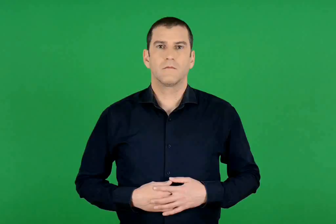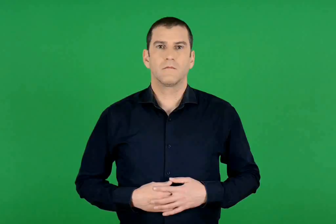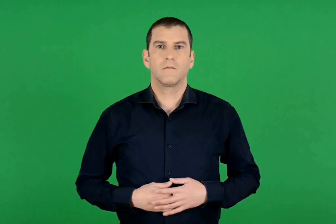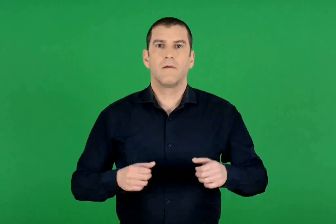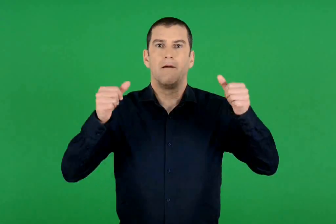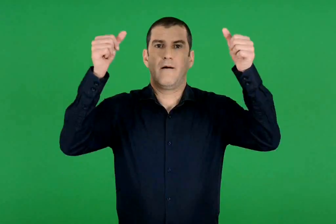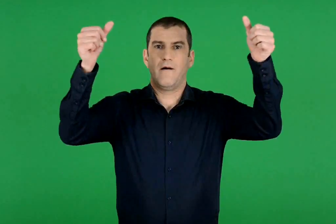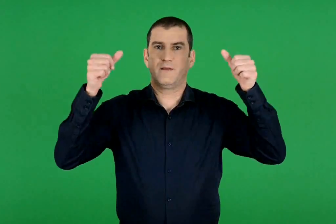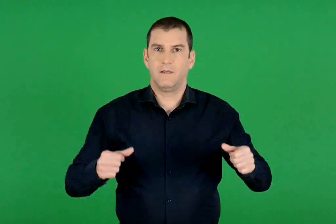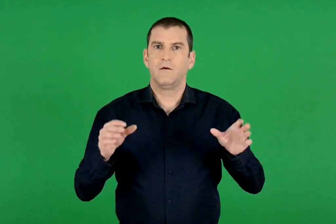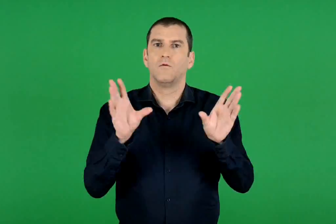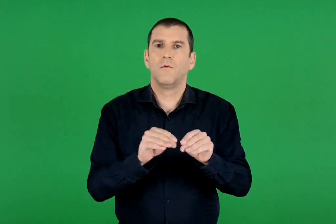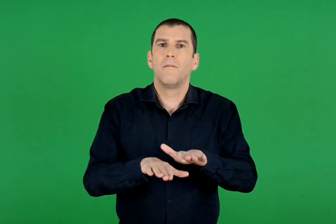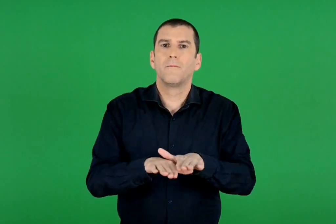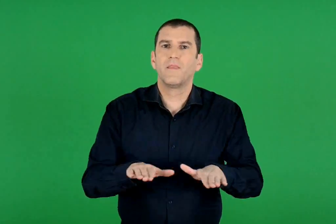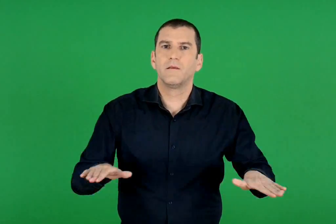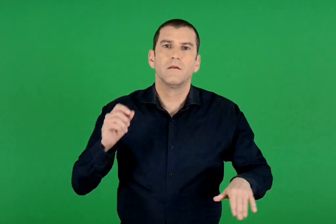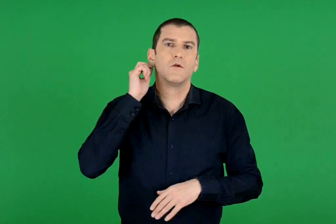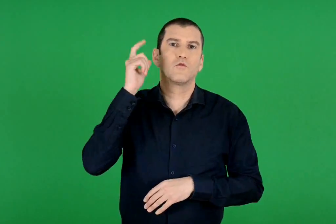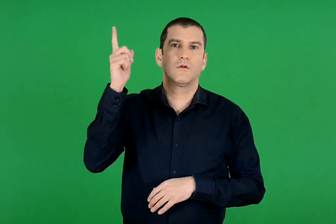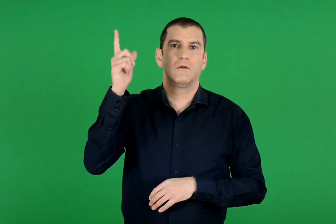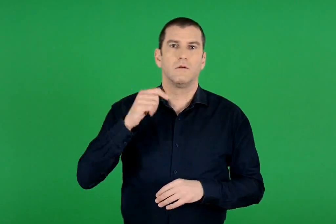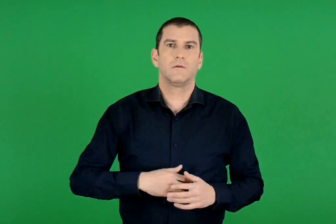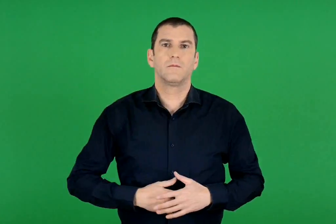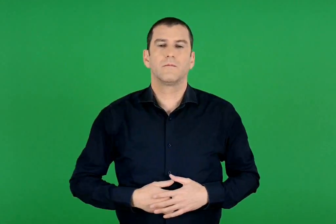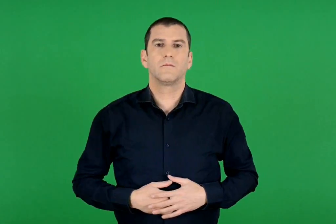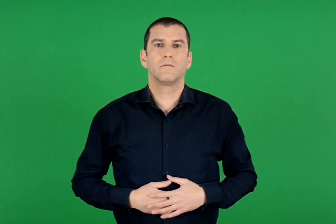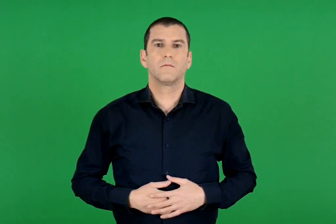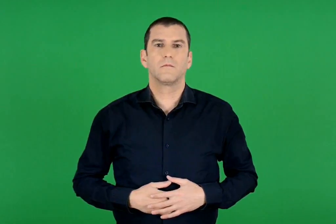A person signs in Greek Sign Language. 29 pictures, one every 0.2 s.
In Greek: αφίσα από παιδική γιορτή
